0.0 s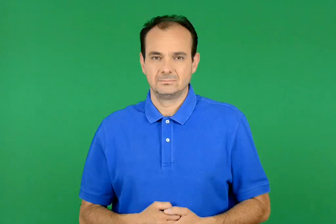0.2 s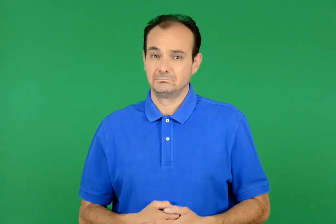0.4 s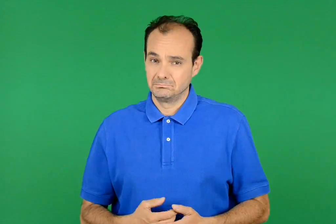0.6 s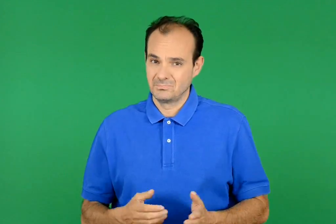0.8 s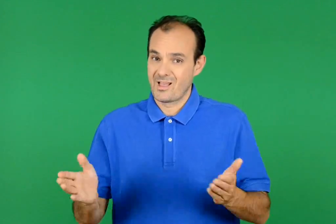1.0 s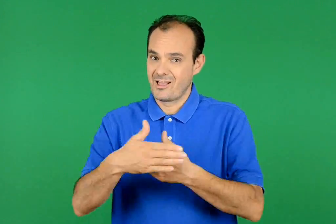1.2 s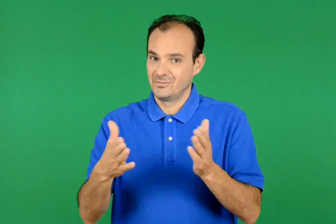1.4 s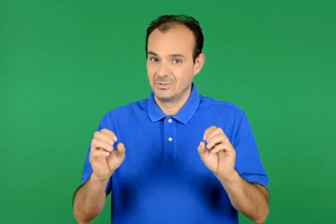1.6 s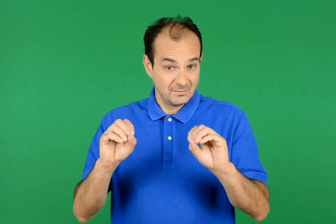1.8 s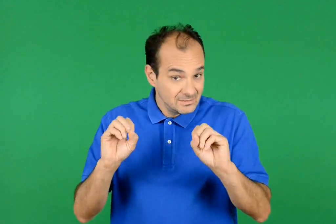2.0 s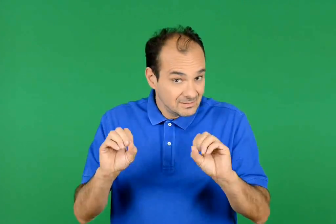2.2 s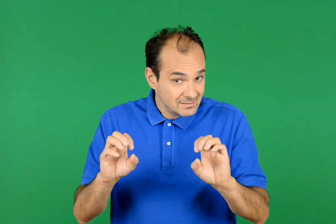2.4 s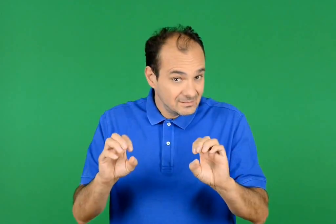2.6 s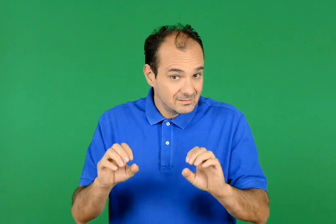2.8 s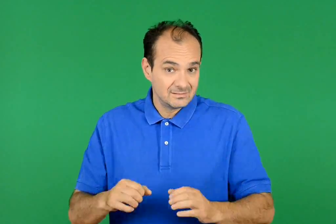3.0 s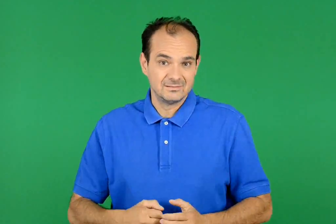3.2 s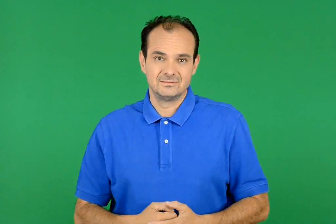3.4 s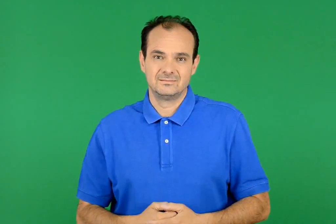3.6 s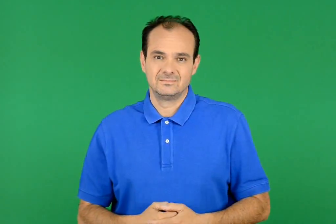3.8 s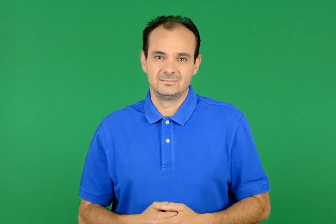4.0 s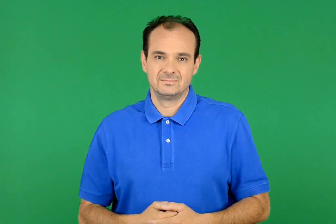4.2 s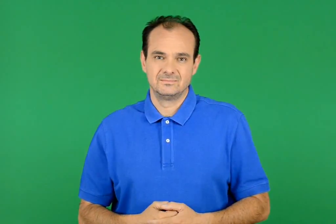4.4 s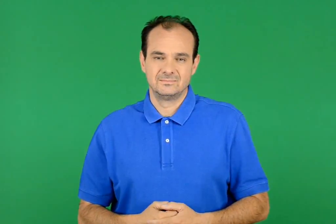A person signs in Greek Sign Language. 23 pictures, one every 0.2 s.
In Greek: την αίθουσα διδασκαλίας ;
